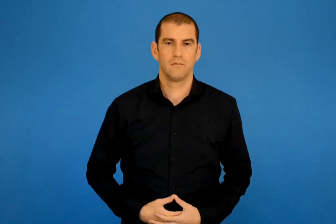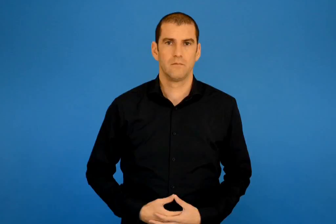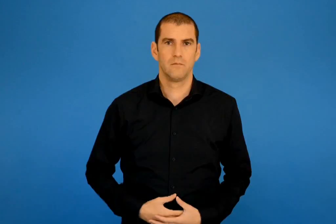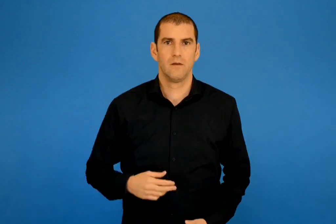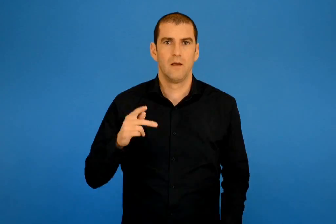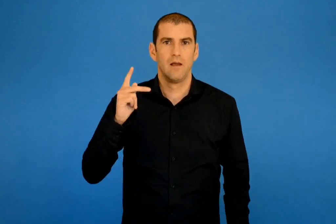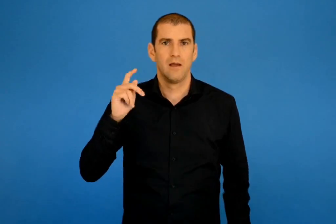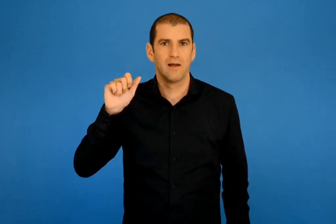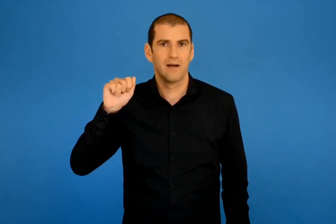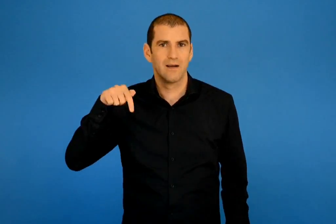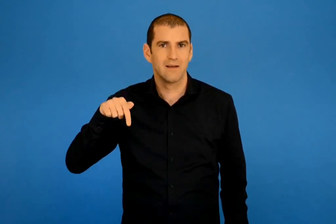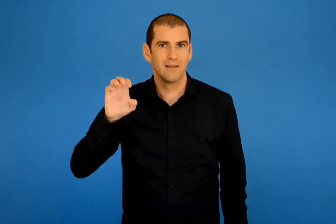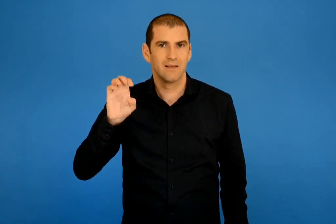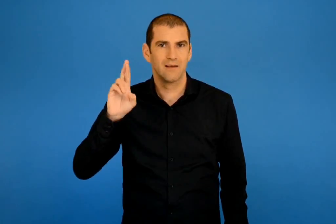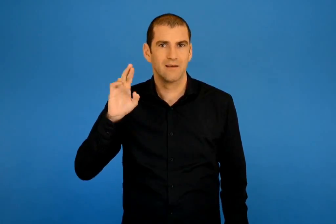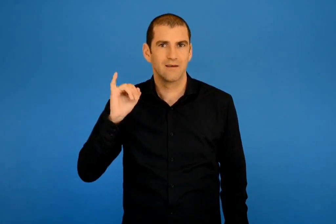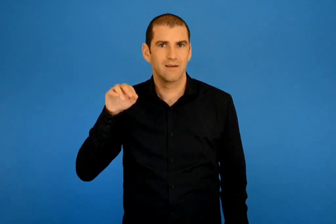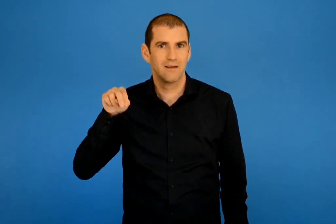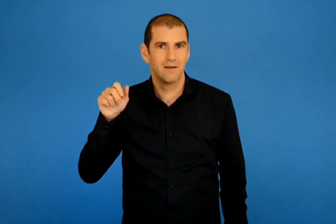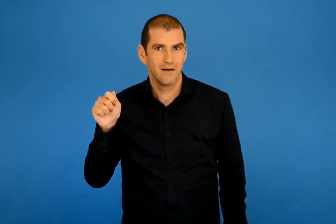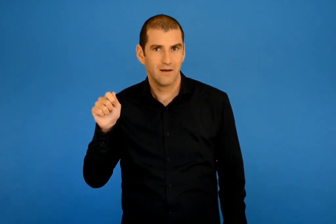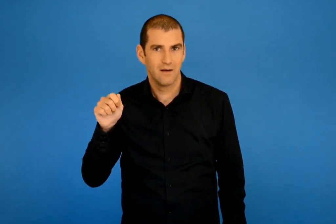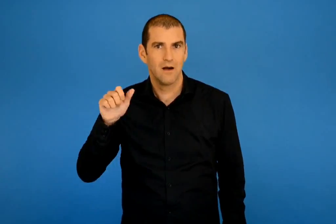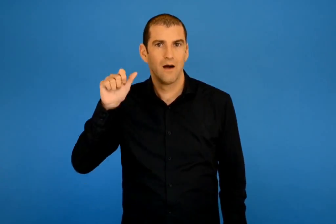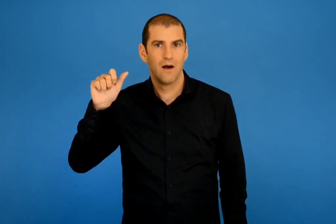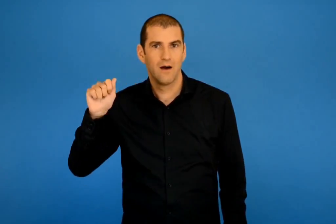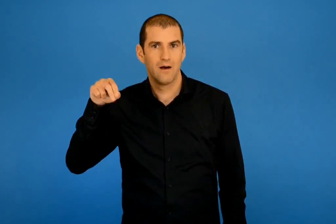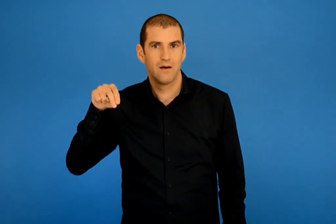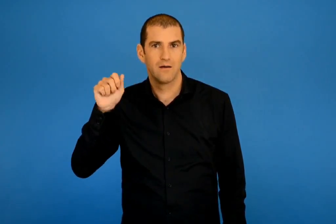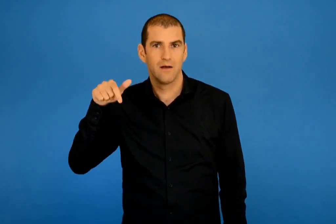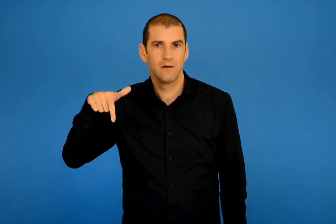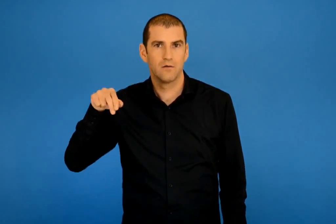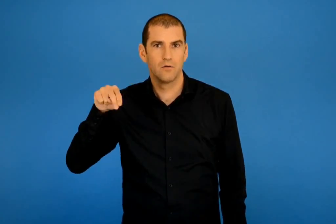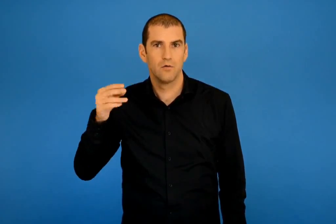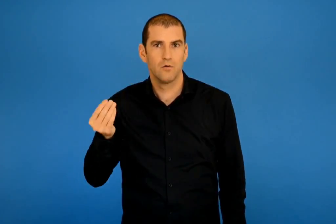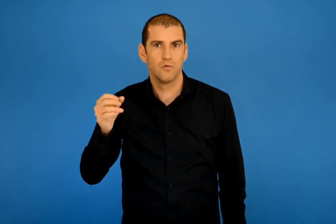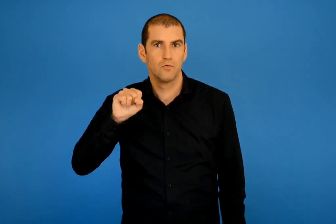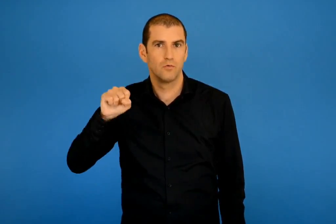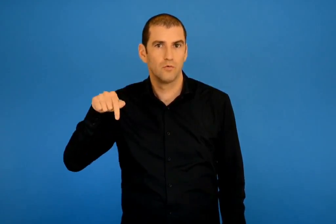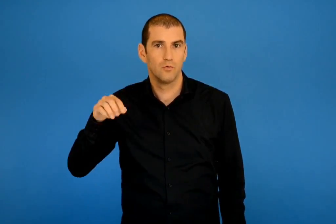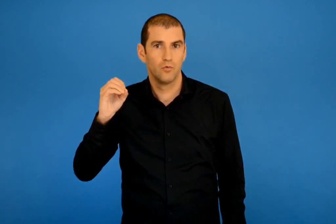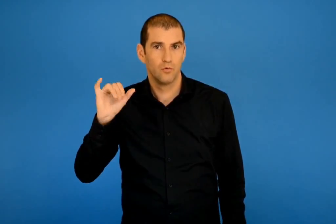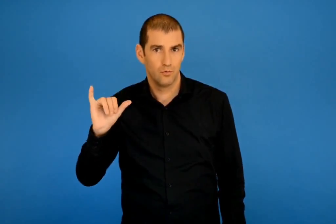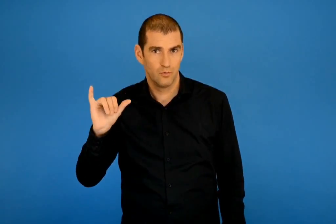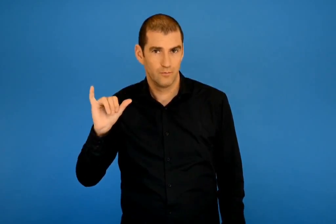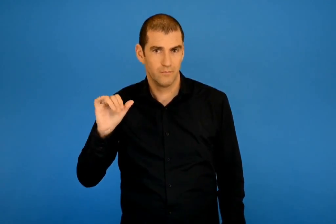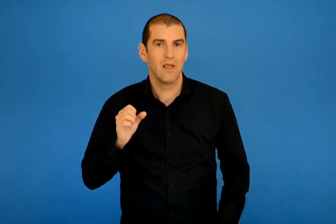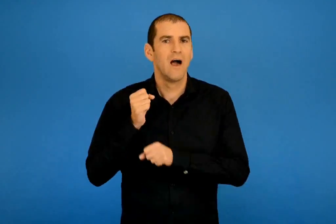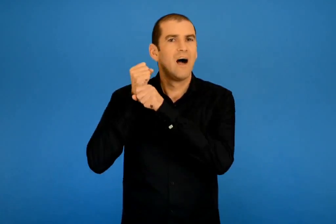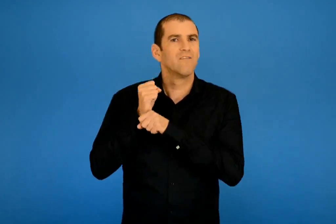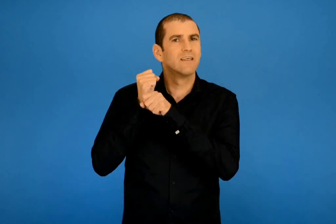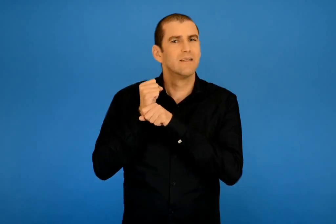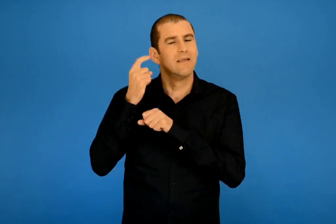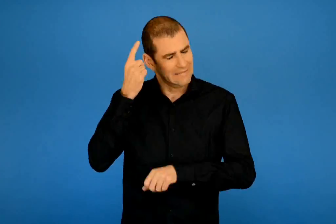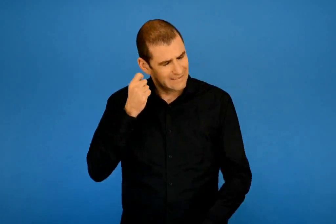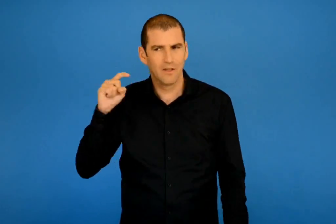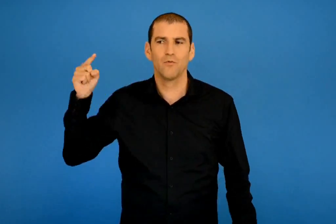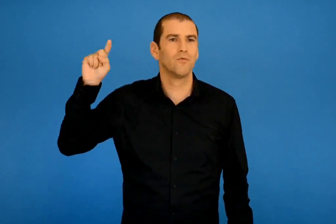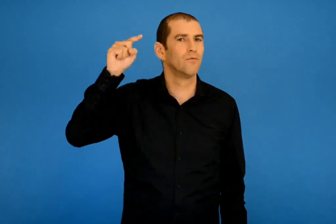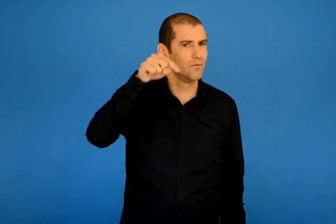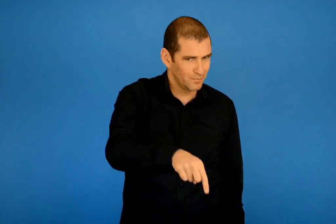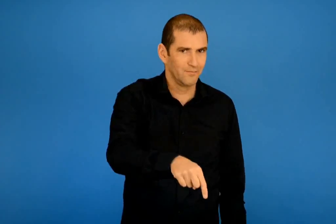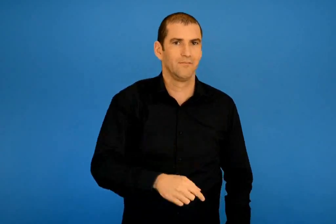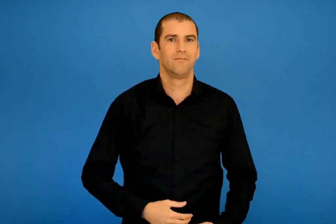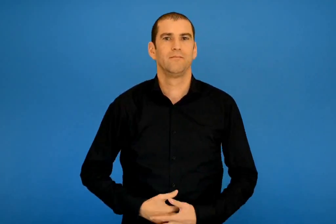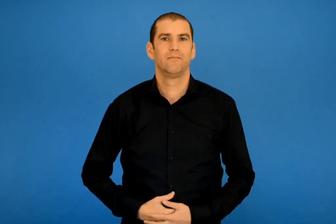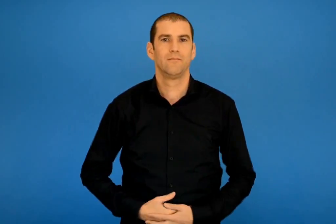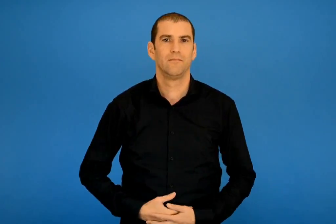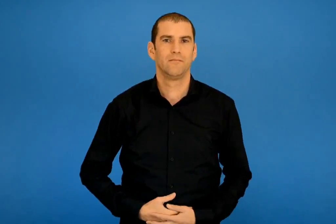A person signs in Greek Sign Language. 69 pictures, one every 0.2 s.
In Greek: κατερίνα αναγνώστου ο αϊβασιλης θα βρει το δρόμο του
